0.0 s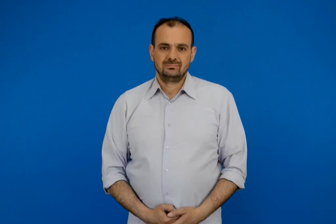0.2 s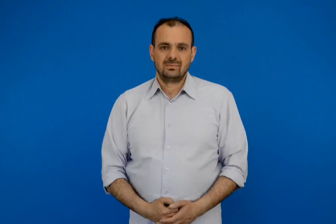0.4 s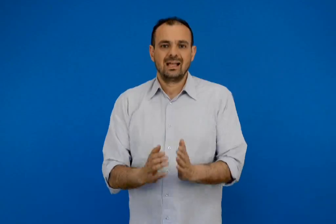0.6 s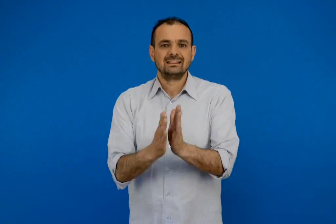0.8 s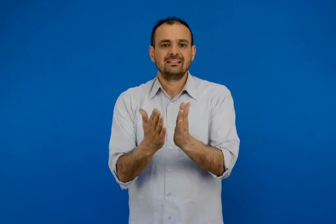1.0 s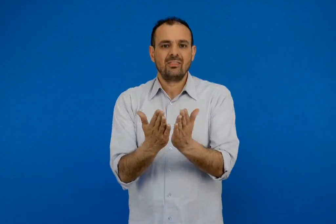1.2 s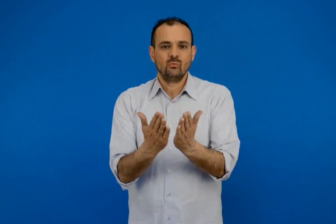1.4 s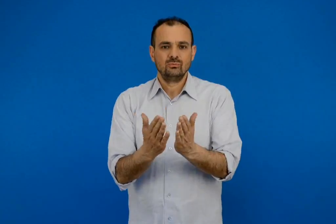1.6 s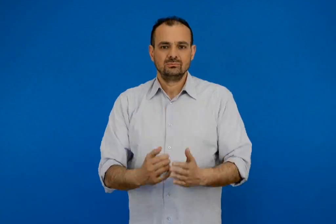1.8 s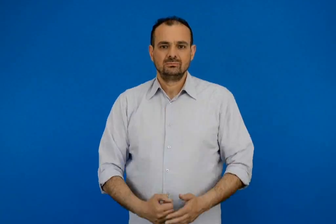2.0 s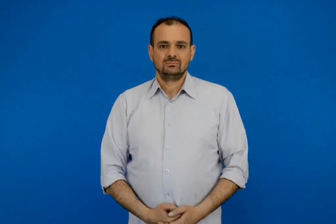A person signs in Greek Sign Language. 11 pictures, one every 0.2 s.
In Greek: τετράδιο
